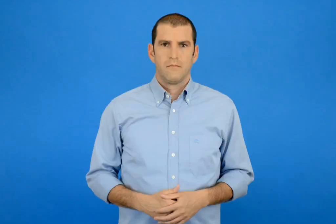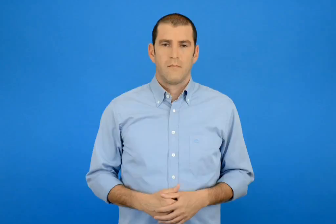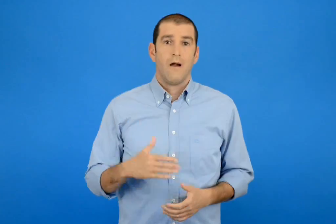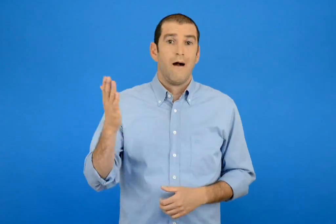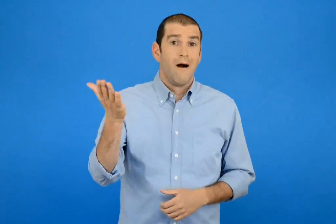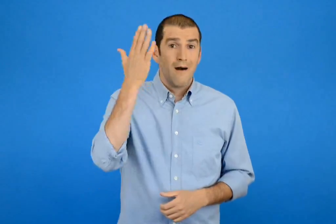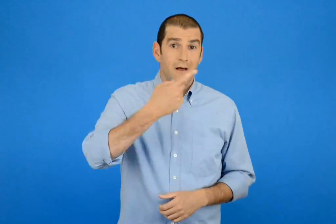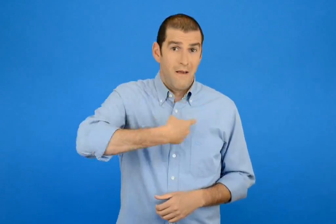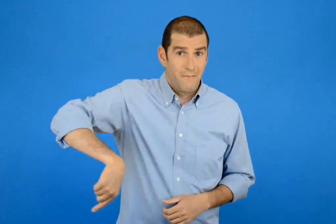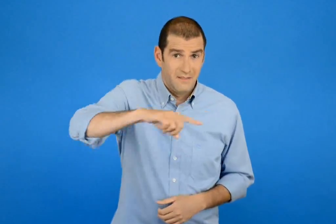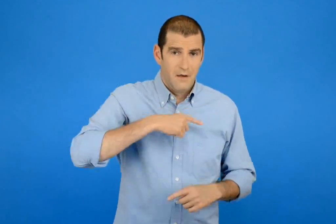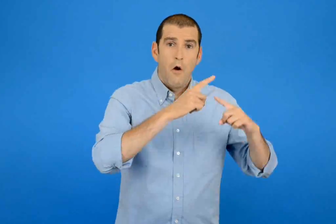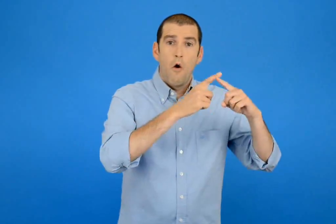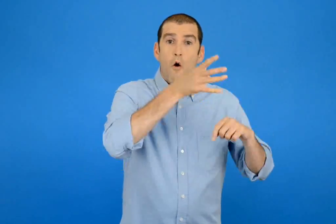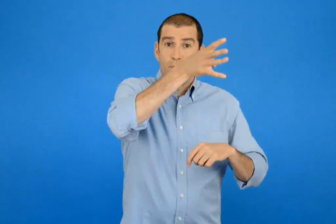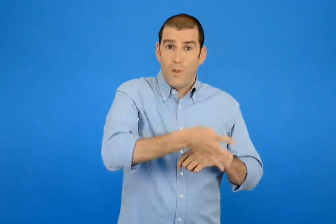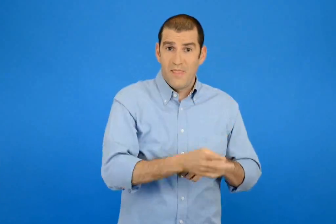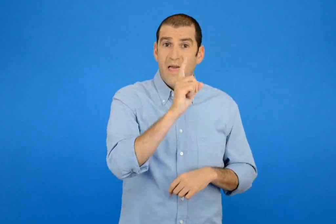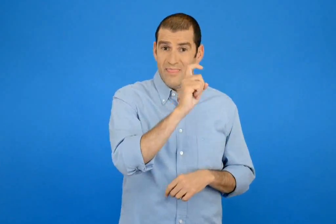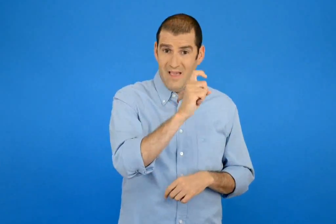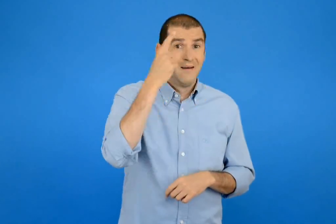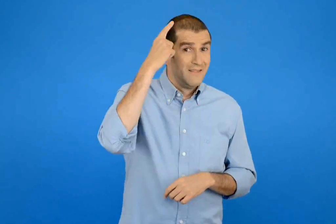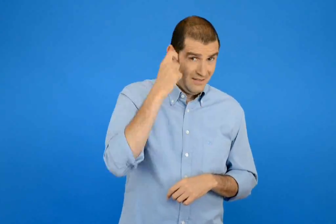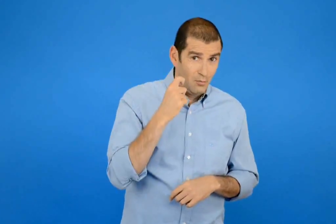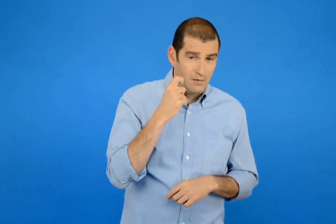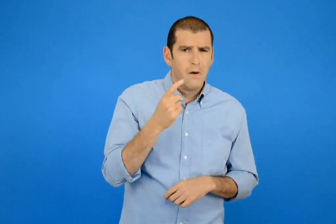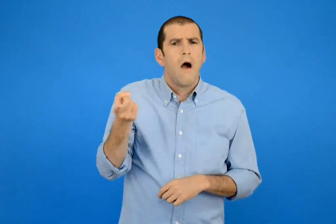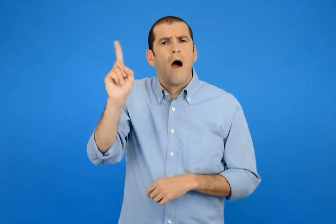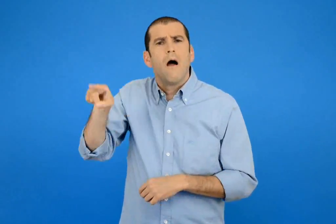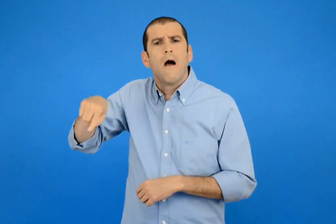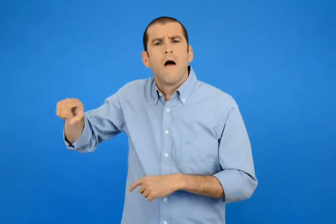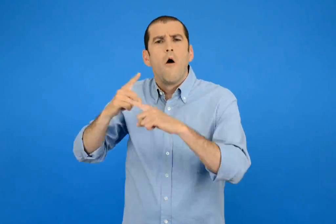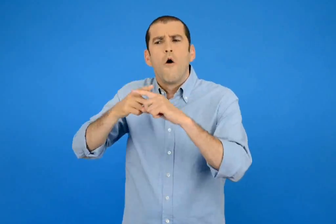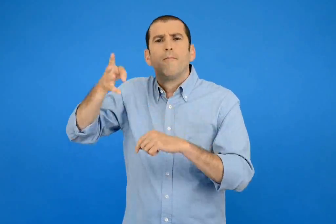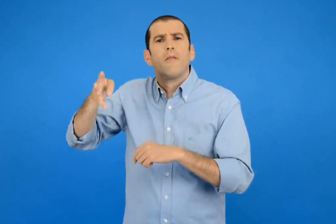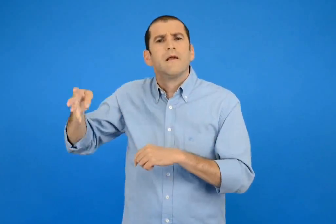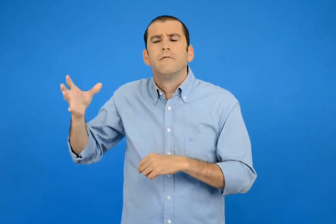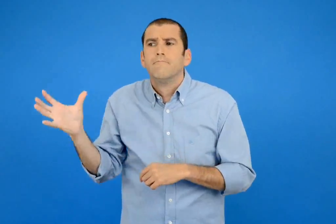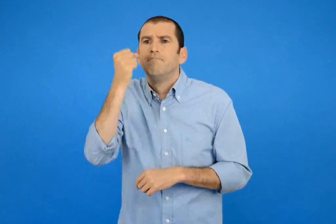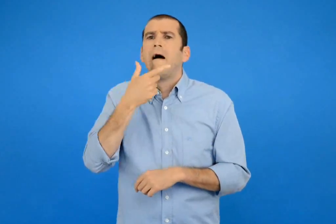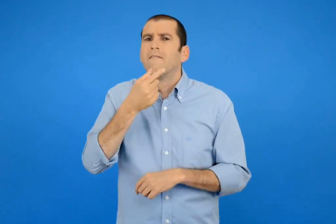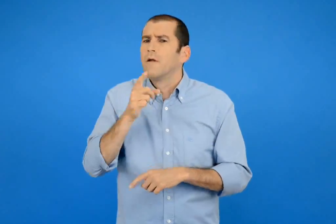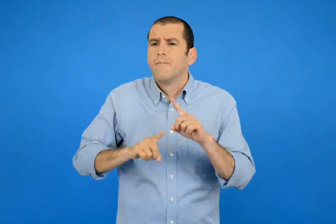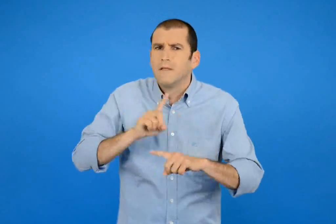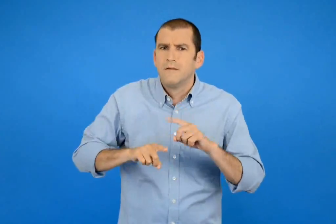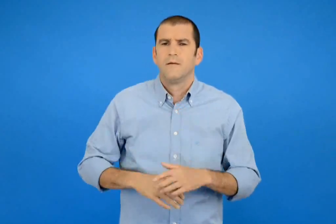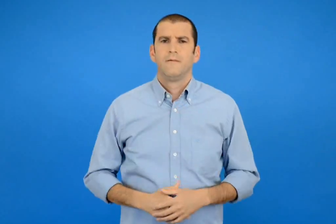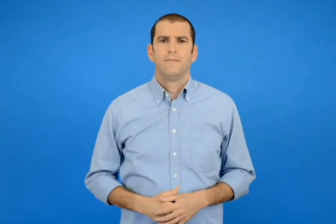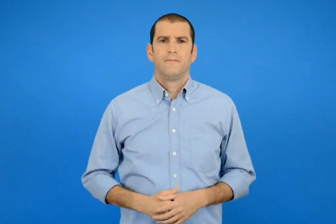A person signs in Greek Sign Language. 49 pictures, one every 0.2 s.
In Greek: αν ξέρουμε την προπαίδεια του 10 ποιές άλλες προπαίδειες μπορούμε να βρούμε ευκολά ;
